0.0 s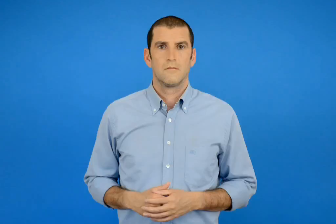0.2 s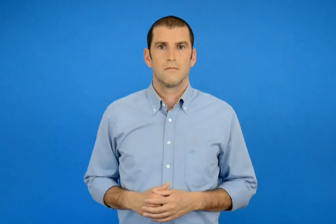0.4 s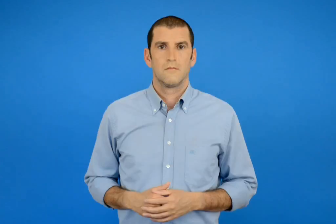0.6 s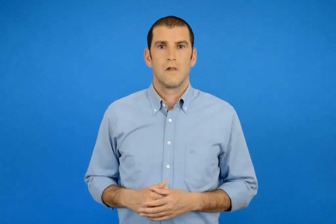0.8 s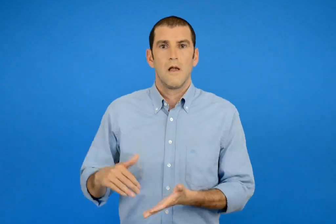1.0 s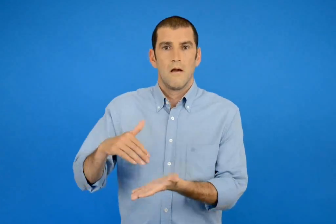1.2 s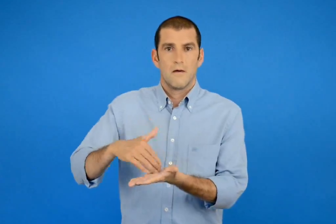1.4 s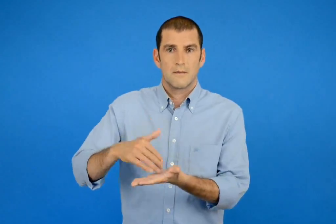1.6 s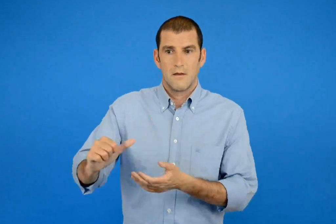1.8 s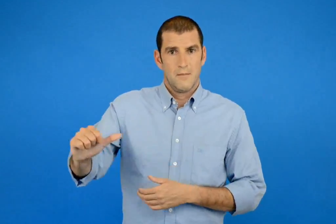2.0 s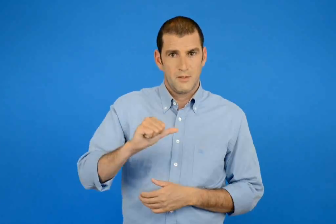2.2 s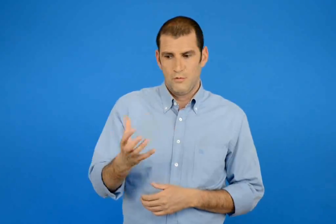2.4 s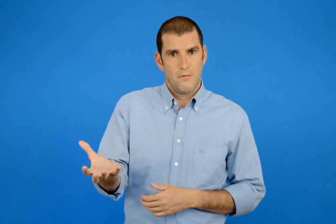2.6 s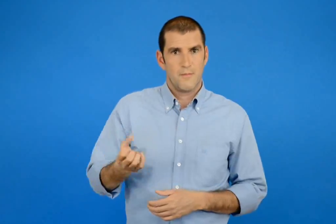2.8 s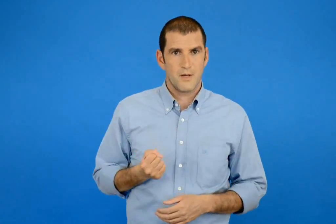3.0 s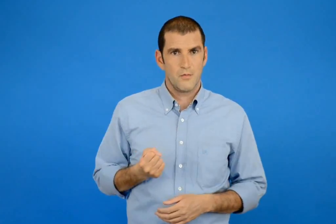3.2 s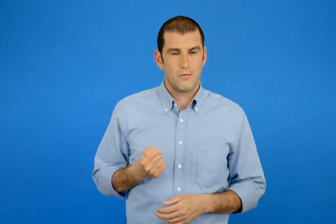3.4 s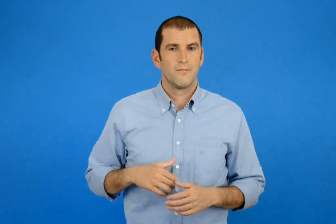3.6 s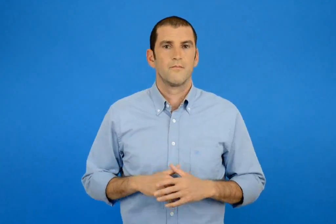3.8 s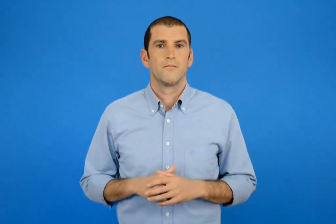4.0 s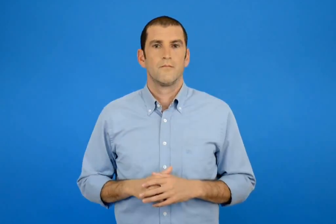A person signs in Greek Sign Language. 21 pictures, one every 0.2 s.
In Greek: παίρνω ρέστα
